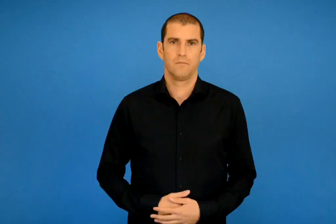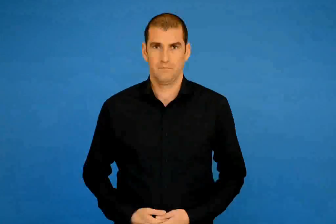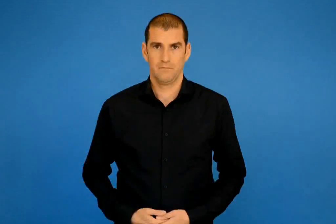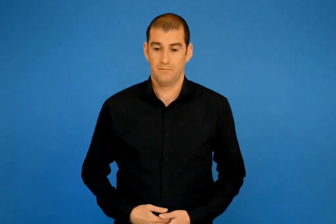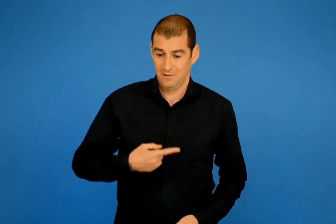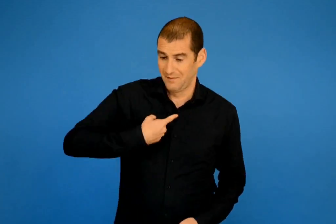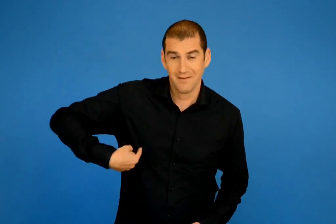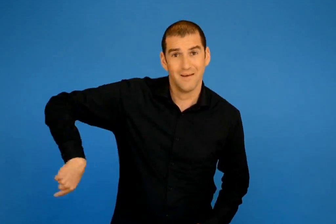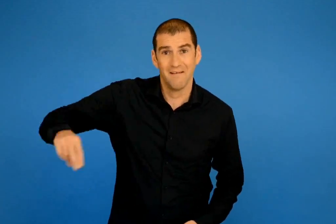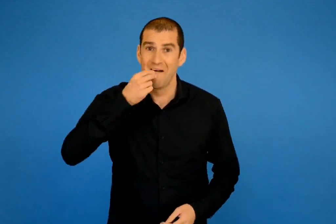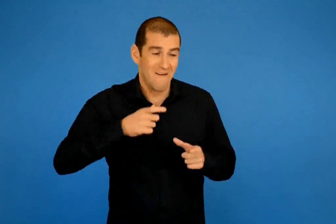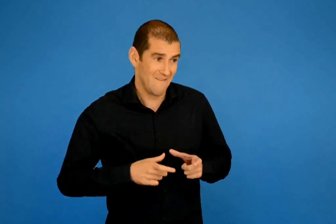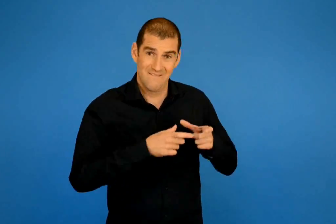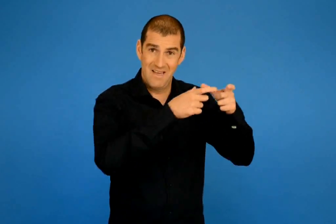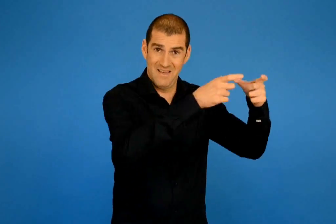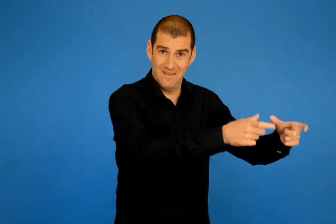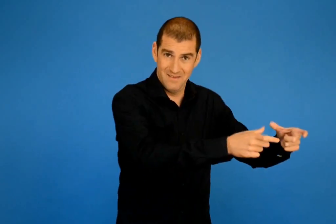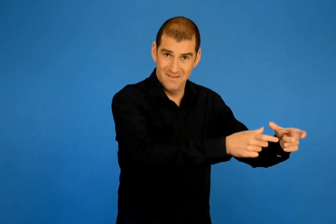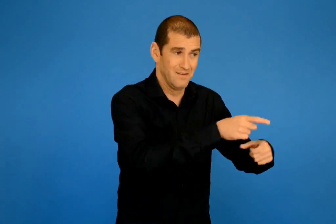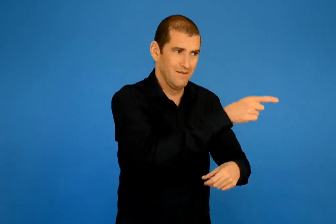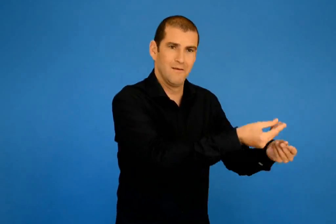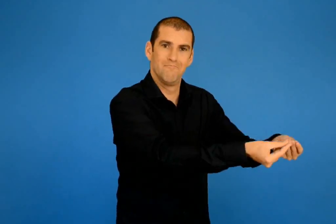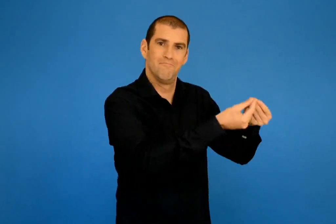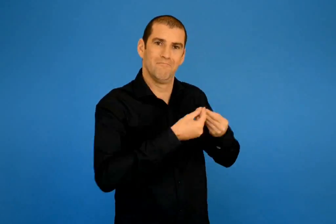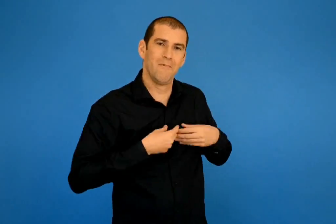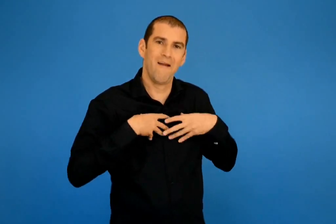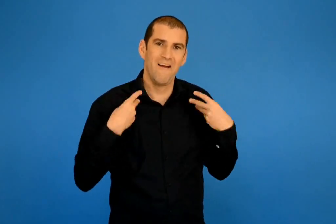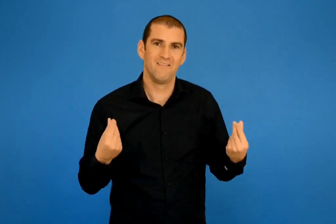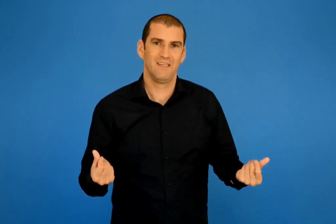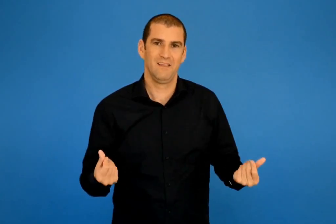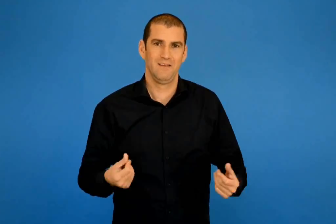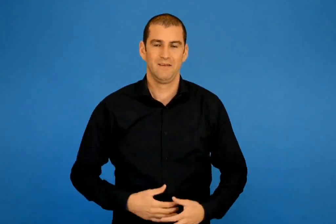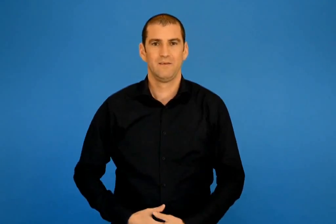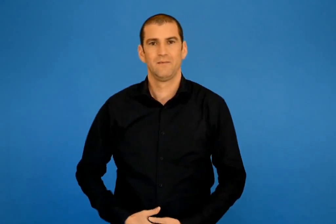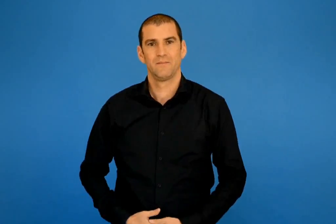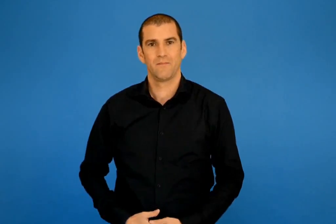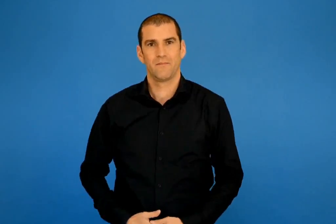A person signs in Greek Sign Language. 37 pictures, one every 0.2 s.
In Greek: και του πάμε το φαΐ του και μας δίνει την ευχή του
